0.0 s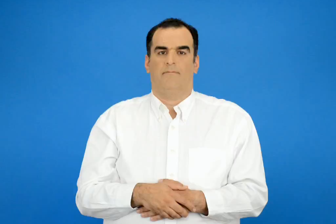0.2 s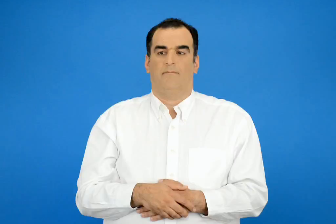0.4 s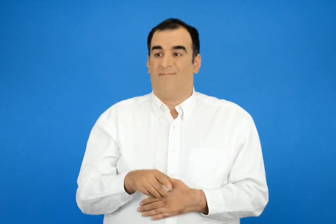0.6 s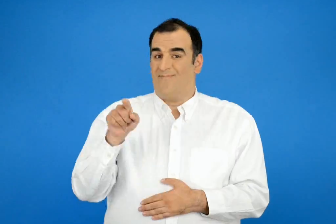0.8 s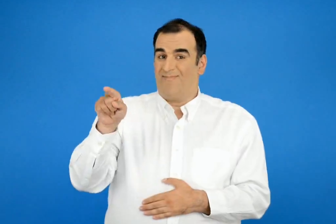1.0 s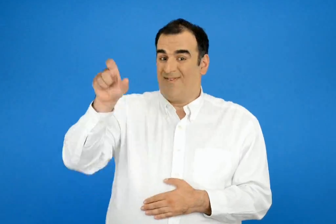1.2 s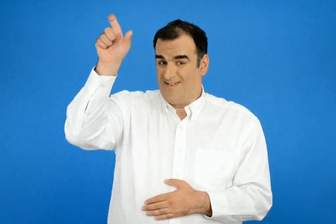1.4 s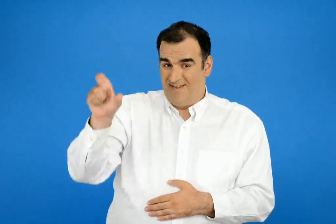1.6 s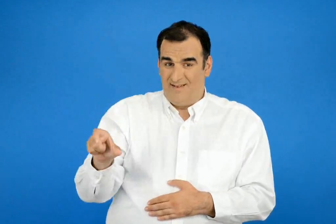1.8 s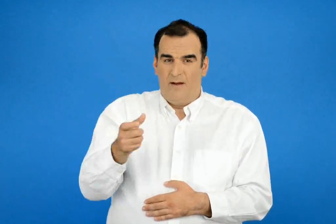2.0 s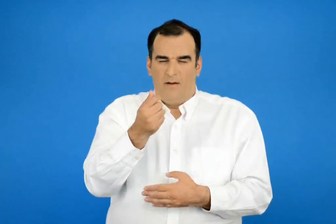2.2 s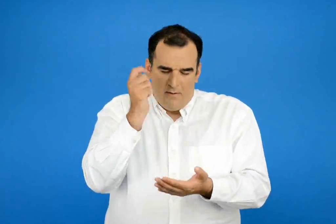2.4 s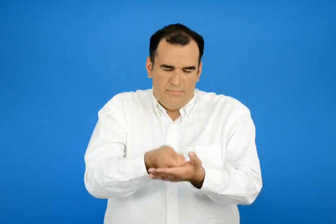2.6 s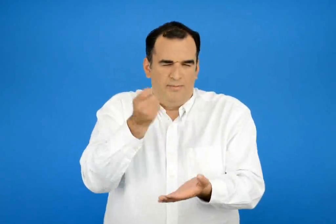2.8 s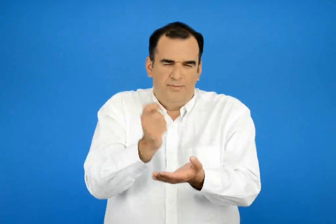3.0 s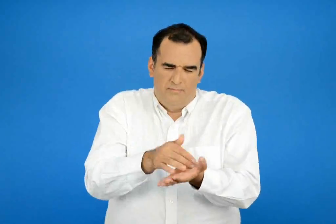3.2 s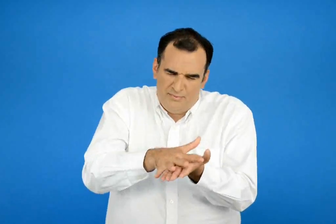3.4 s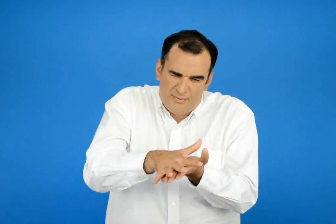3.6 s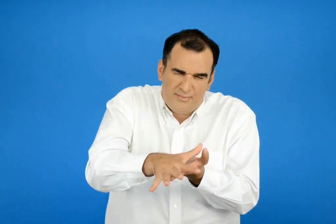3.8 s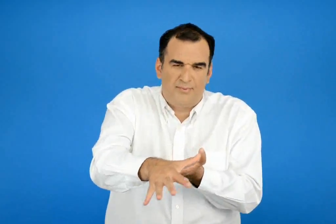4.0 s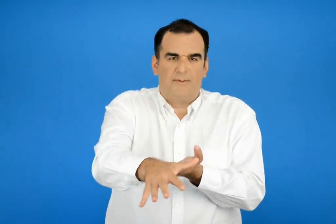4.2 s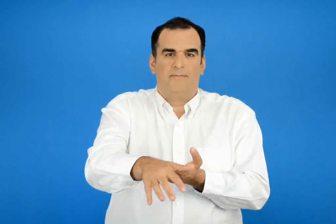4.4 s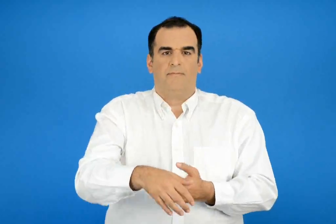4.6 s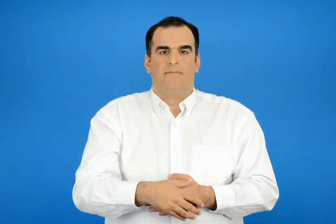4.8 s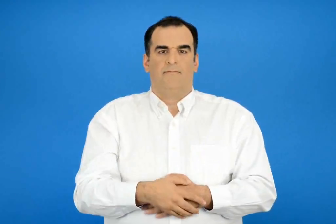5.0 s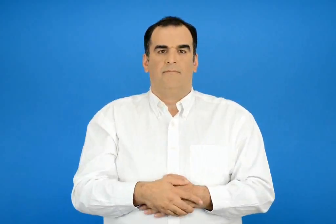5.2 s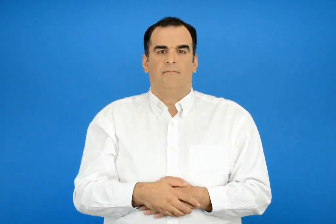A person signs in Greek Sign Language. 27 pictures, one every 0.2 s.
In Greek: πληρώνουμε για αυτόν πολλά λεφτά
